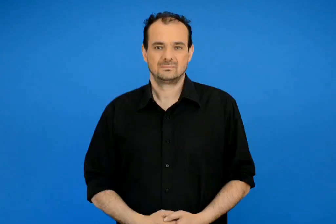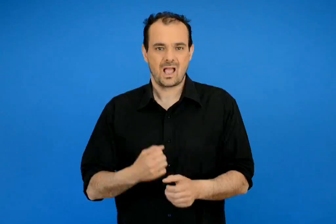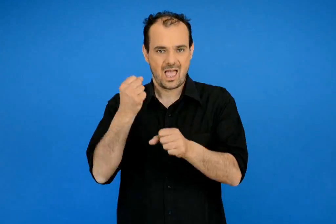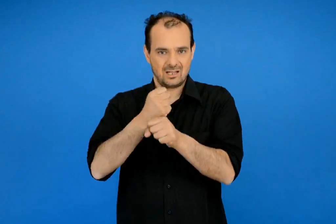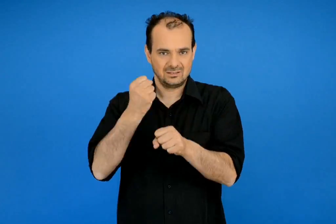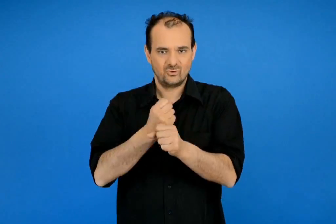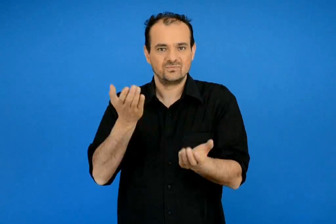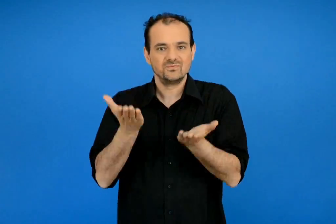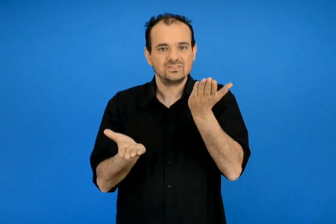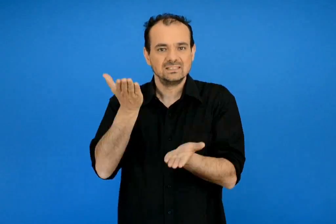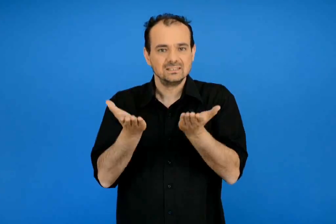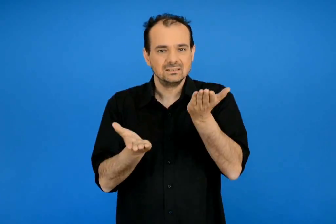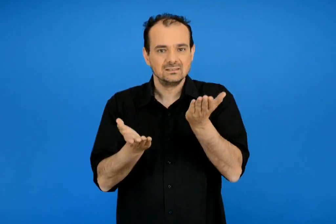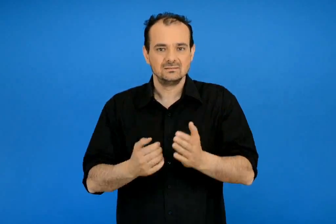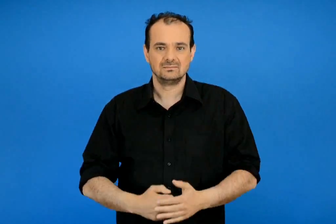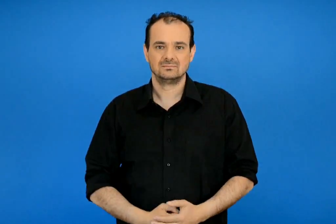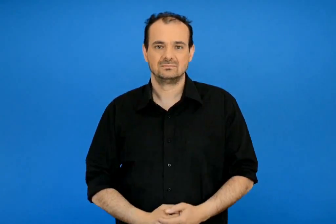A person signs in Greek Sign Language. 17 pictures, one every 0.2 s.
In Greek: εργαστήριο φυσικής
